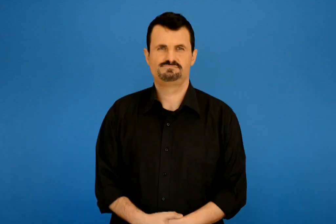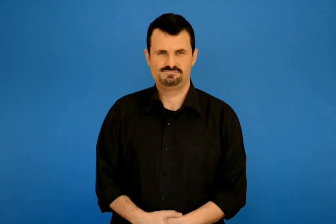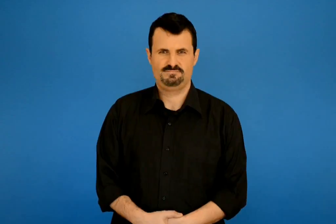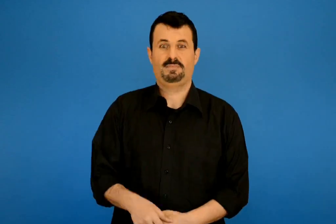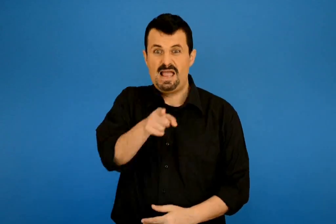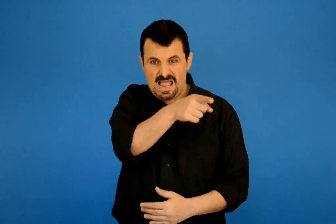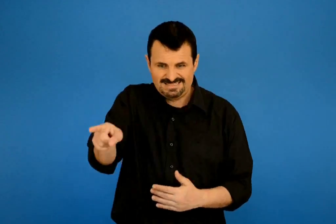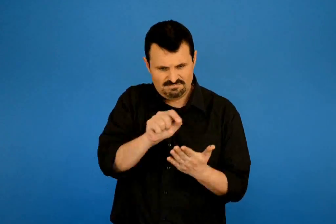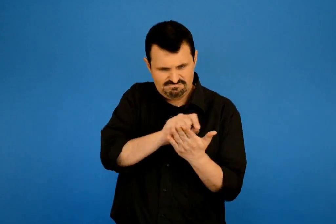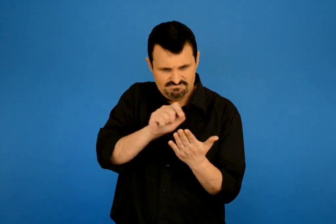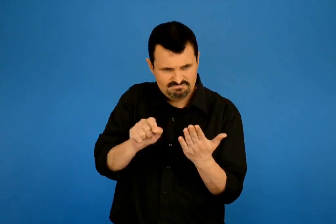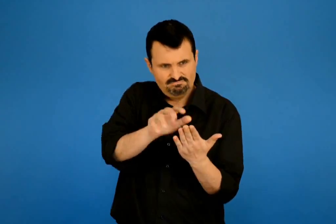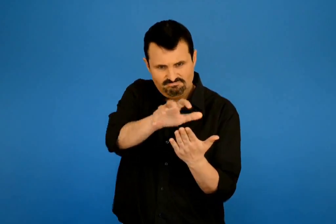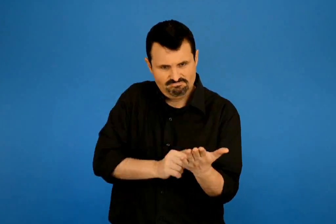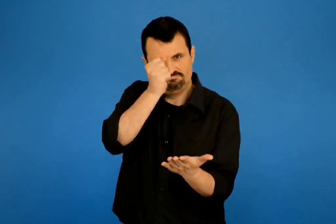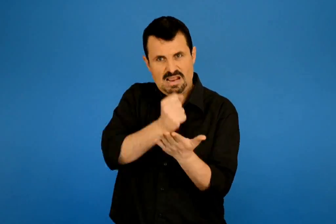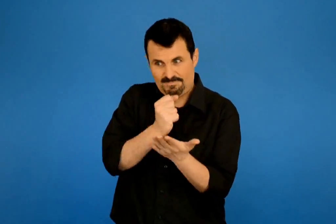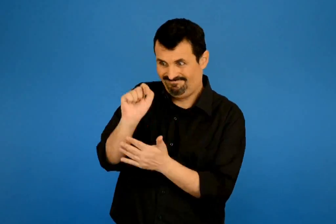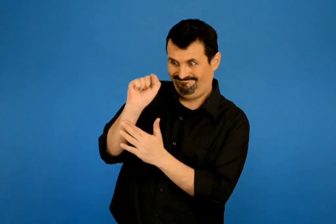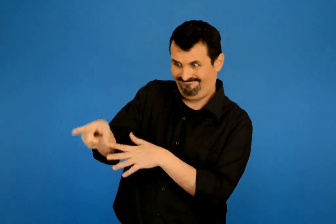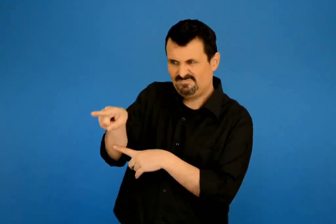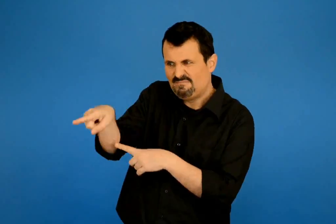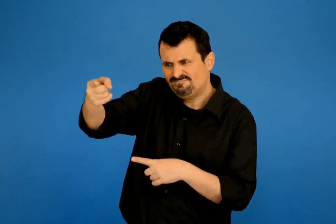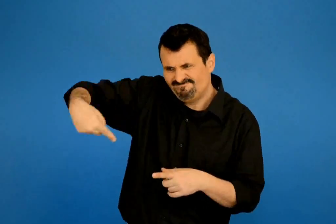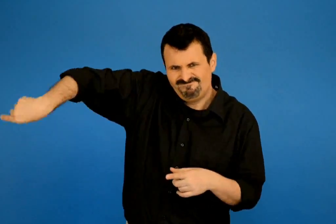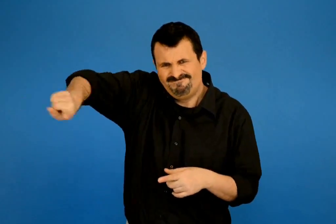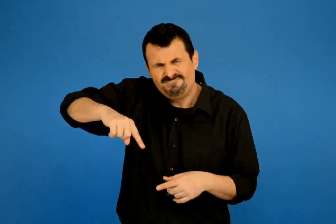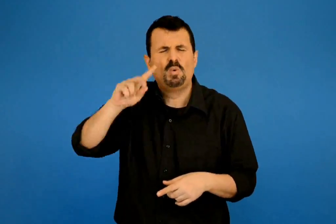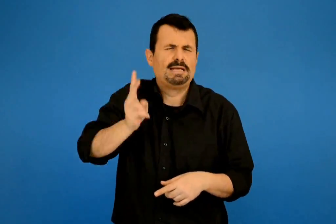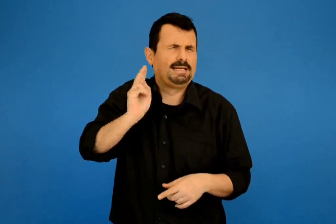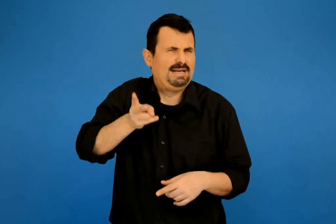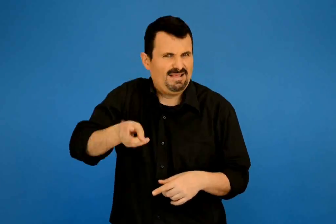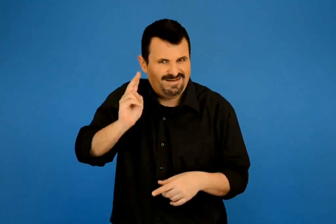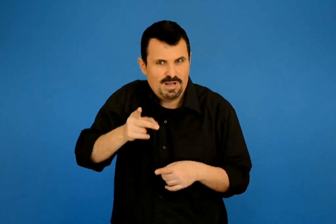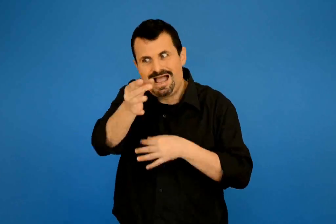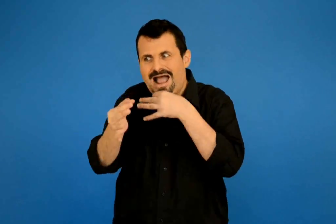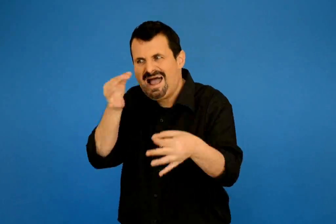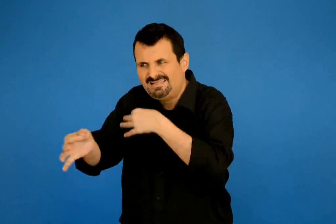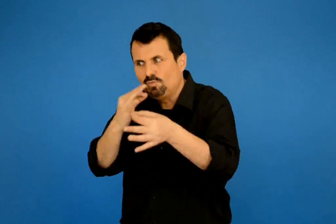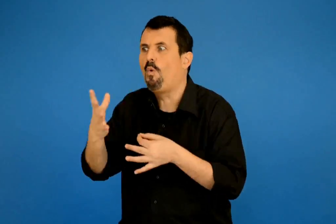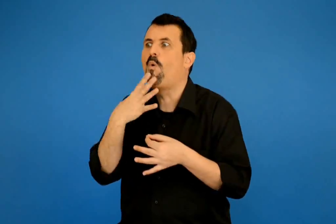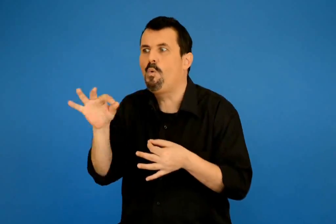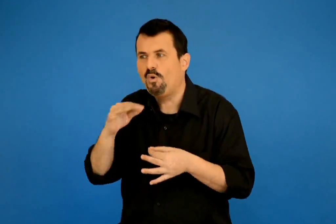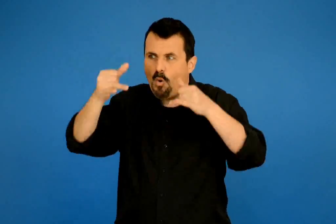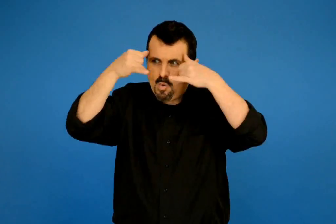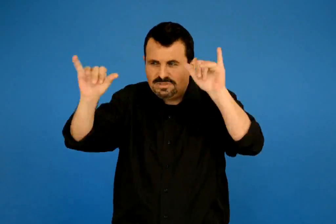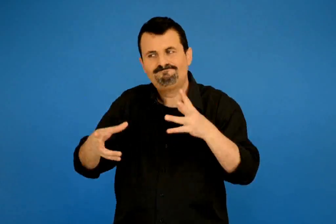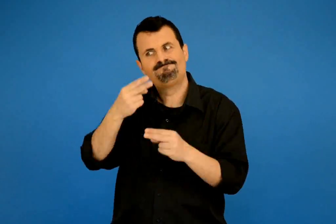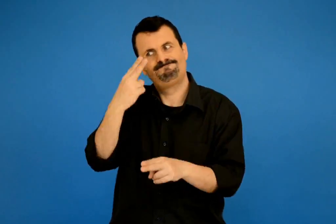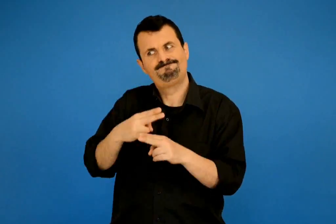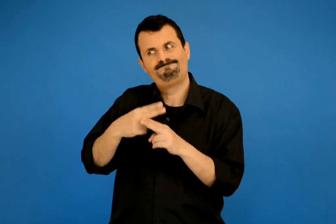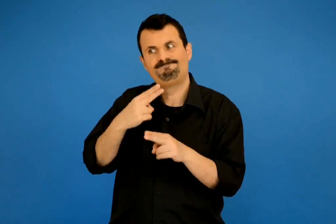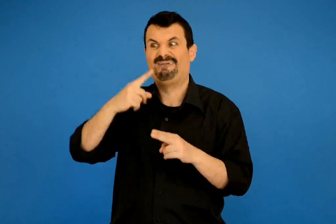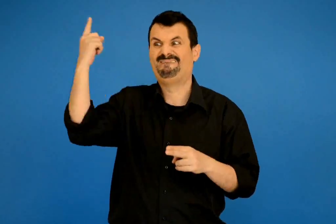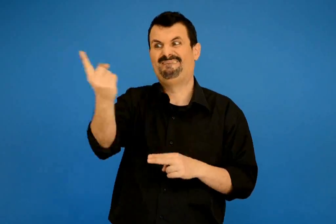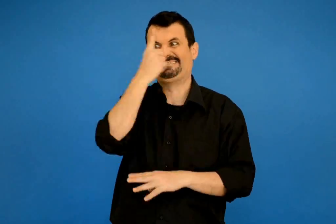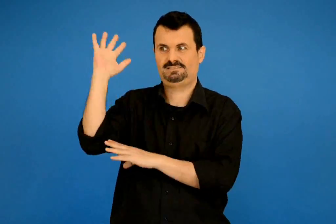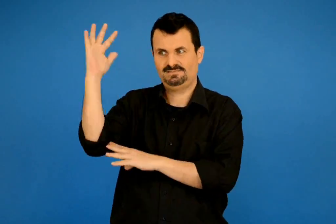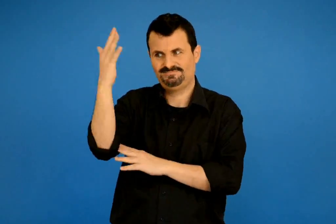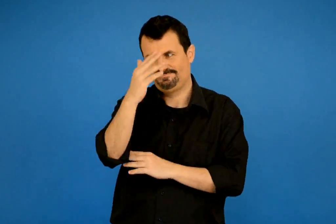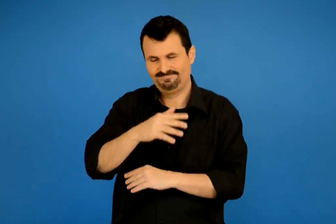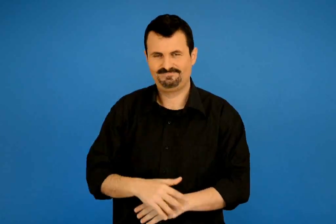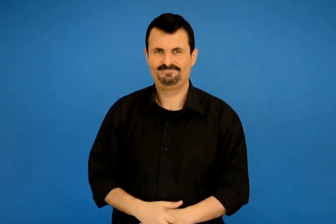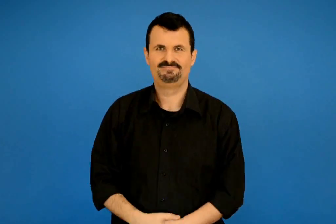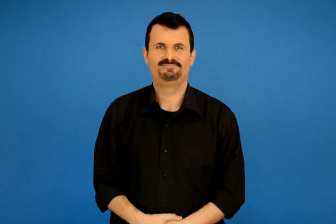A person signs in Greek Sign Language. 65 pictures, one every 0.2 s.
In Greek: γράψτε μια επιστολή σε αυτούς που το απειλούν και εξηγήστε τους λογούς για τους οποίους είναι χρήσιμο στη φύση
